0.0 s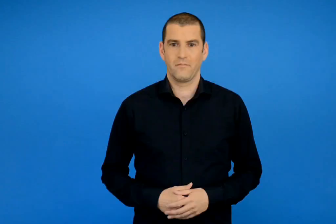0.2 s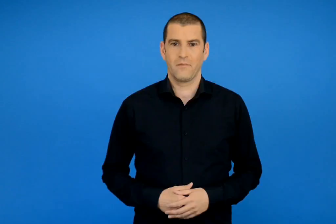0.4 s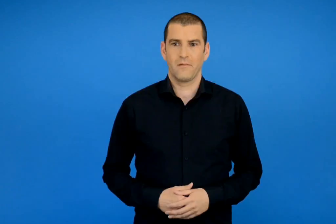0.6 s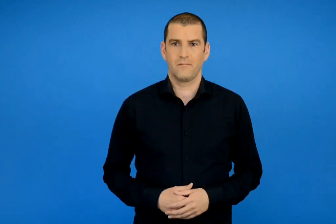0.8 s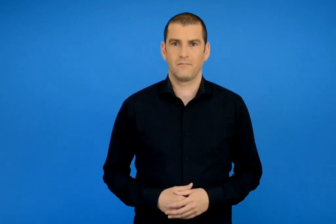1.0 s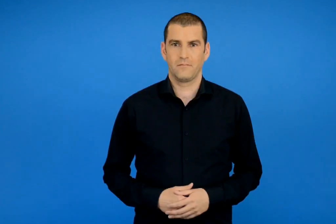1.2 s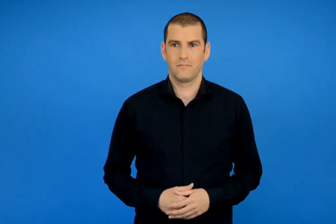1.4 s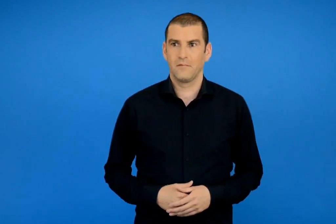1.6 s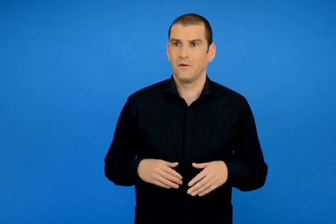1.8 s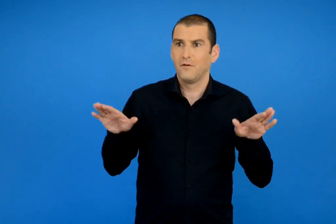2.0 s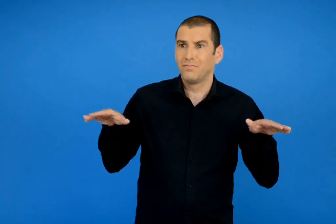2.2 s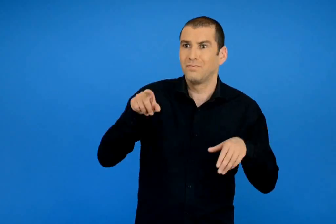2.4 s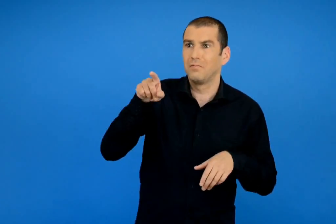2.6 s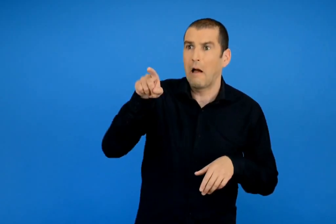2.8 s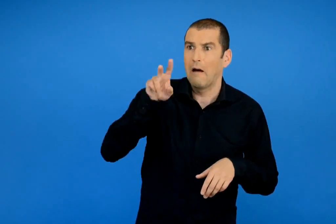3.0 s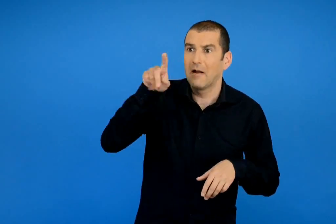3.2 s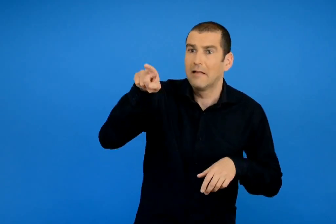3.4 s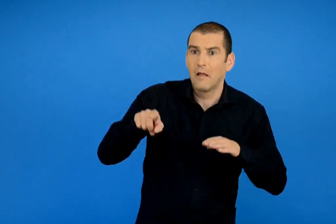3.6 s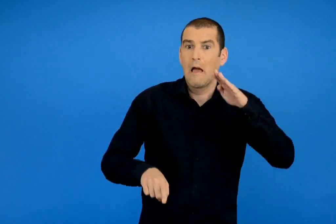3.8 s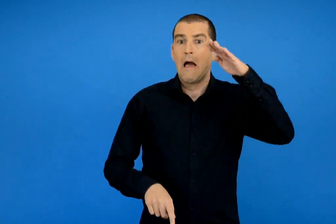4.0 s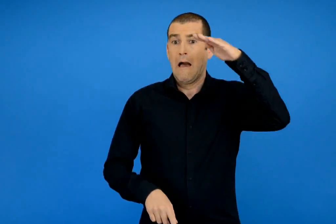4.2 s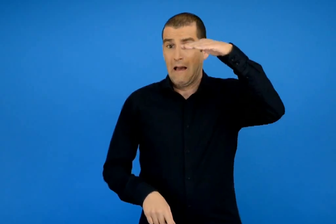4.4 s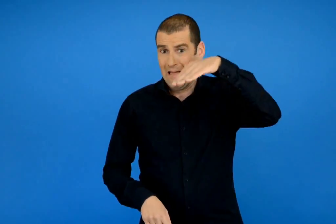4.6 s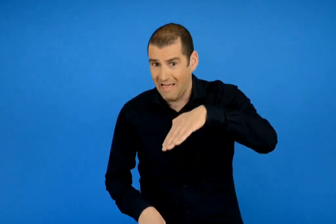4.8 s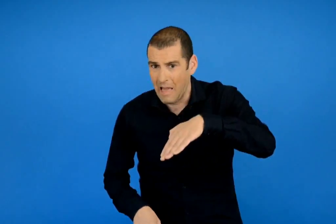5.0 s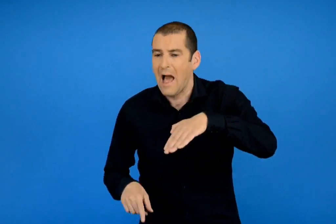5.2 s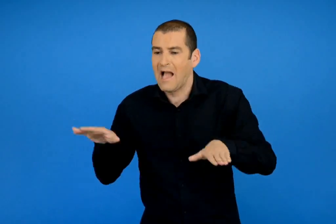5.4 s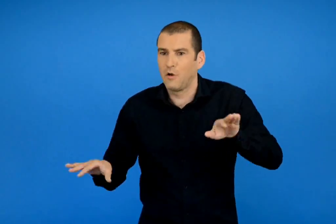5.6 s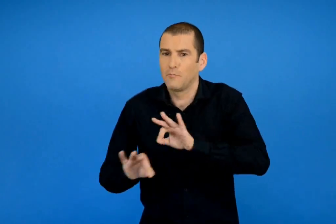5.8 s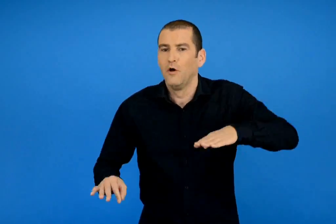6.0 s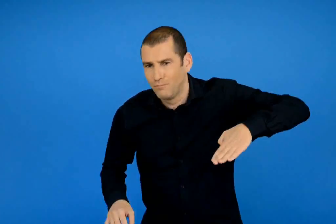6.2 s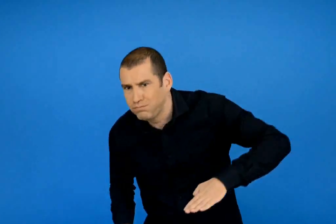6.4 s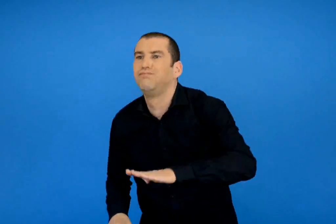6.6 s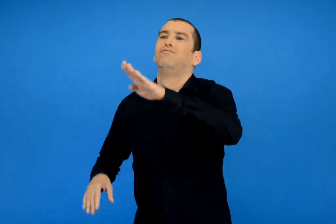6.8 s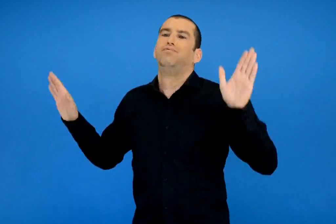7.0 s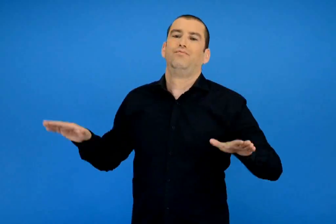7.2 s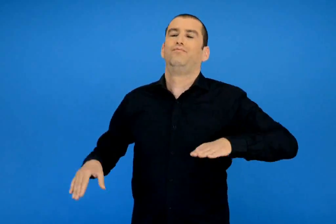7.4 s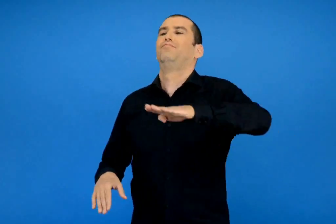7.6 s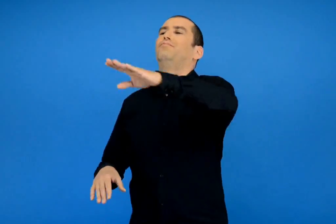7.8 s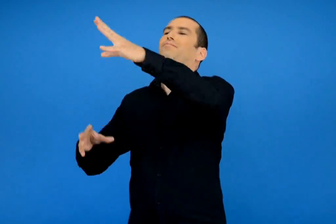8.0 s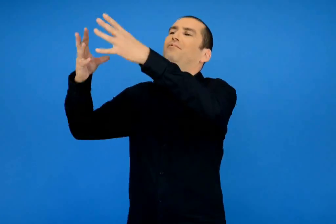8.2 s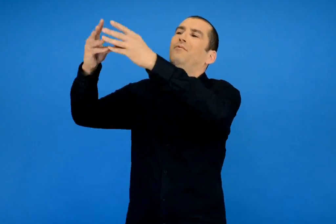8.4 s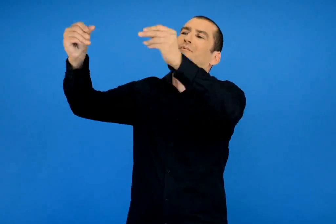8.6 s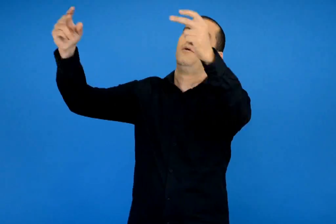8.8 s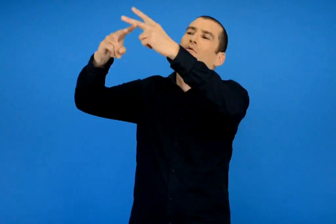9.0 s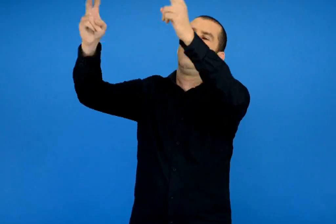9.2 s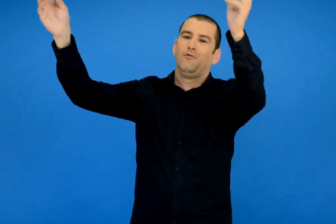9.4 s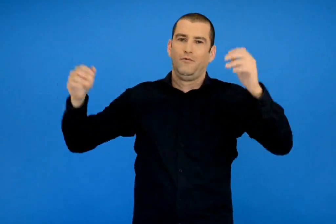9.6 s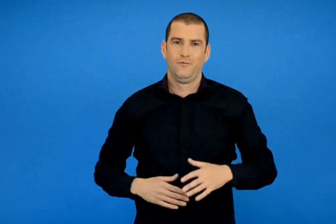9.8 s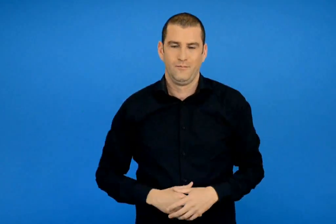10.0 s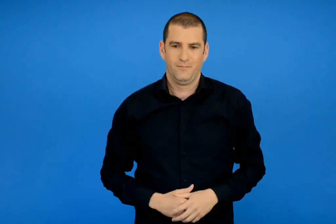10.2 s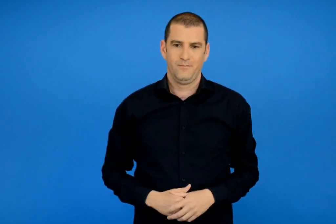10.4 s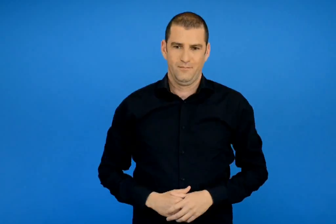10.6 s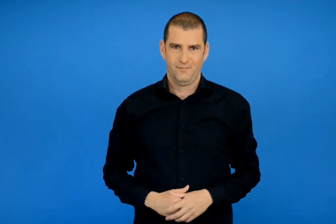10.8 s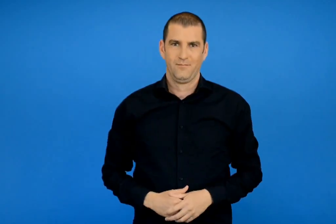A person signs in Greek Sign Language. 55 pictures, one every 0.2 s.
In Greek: για μια στιγμή φάνηκε πως θα πέσει μα γρηγορά βρήκε την ισορροπία του πηρέ φορά και χάθηκε ψηλά στον ουρανό
